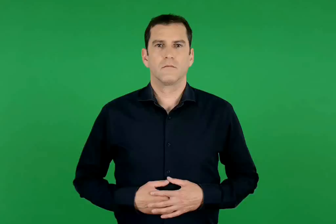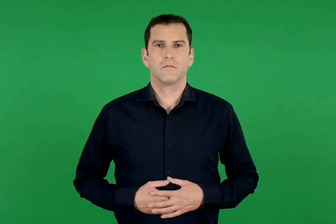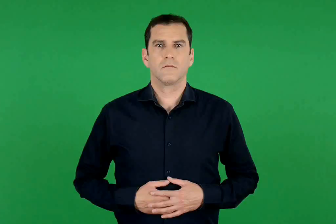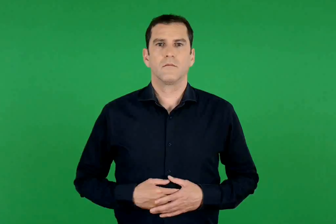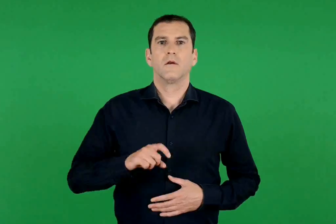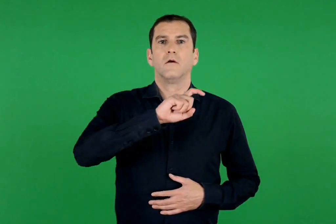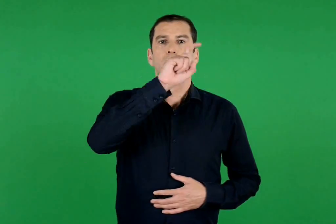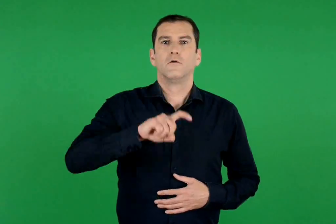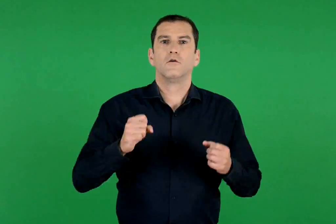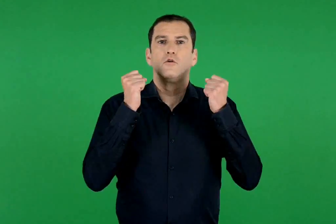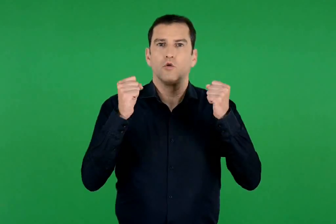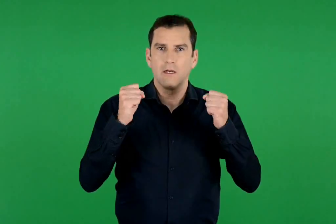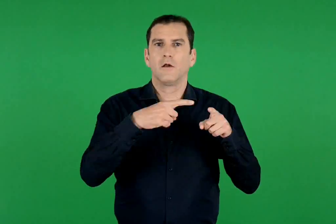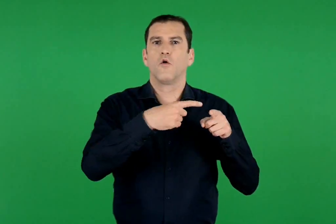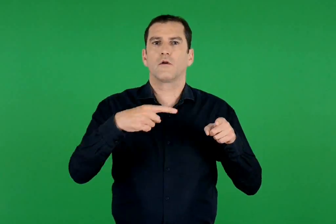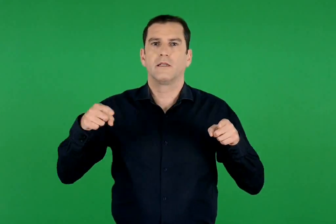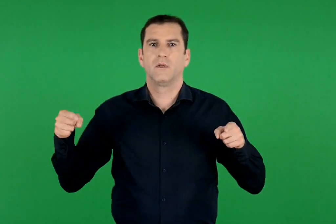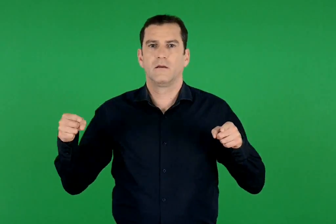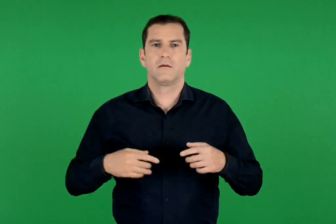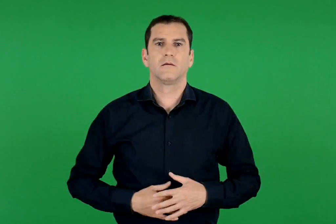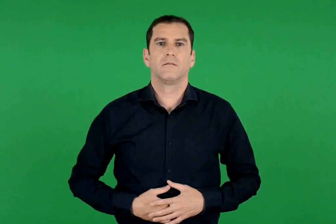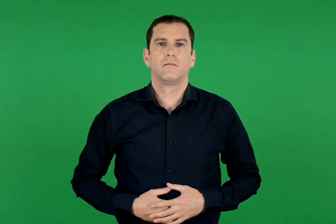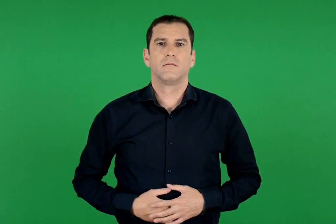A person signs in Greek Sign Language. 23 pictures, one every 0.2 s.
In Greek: ζωντανοί οργανισμοί
